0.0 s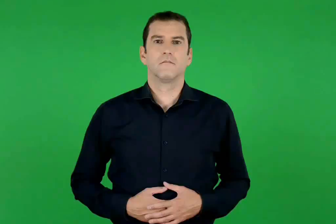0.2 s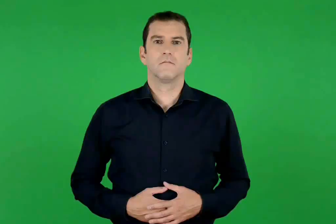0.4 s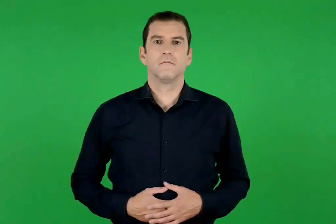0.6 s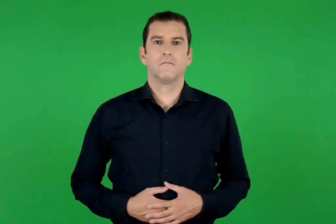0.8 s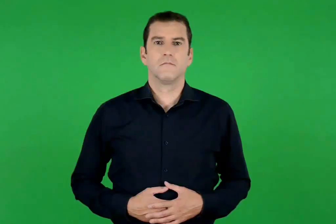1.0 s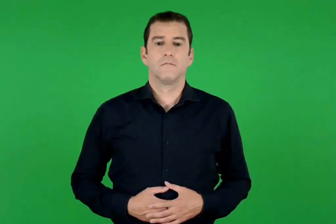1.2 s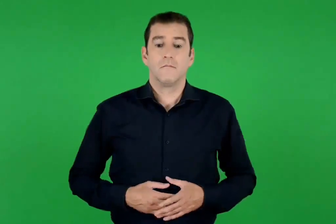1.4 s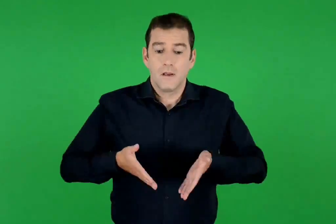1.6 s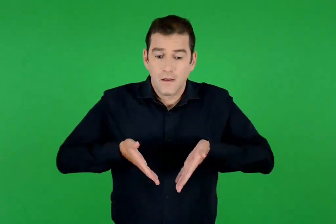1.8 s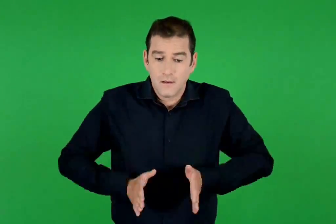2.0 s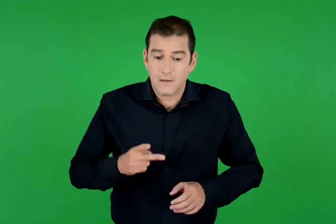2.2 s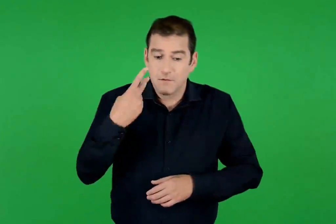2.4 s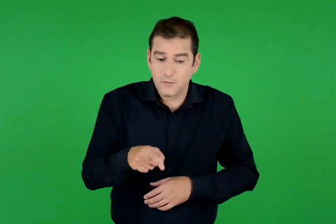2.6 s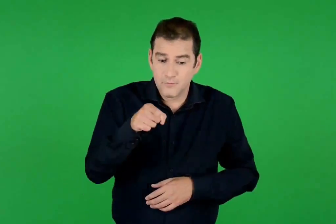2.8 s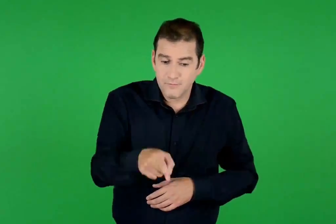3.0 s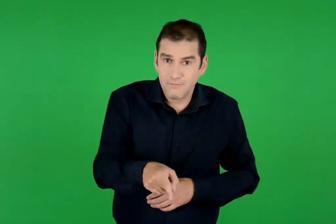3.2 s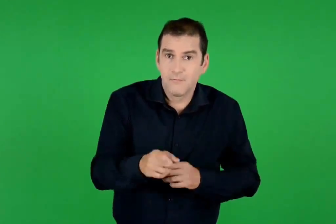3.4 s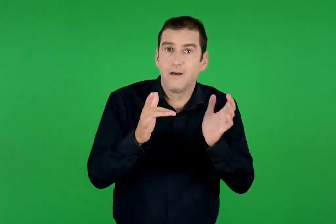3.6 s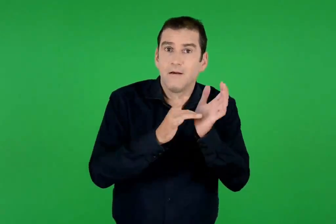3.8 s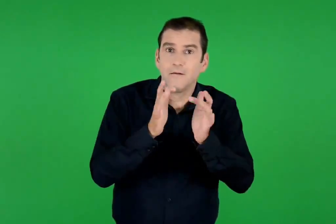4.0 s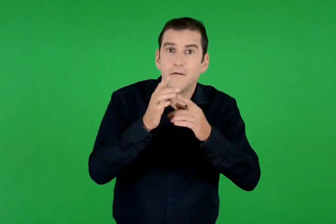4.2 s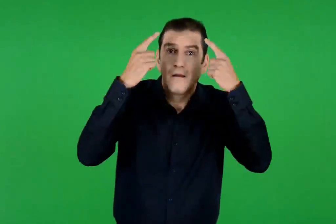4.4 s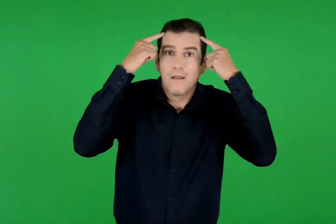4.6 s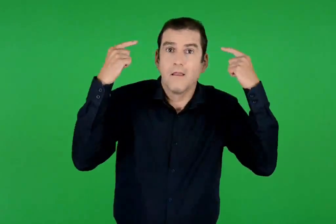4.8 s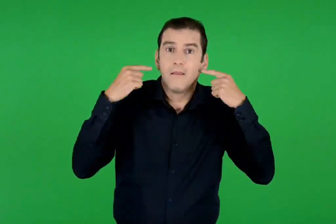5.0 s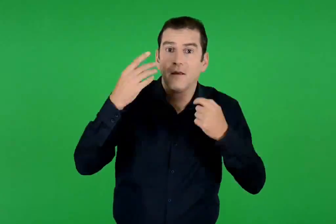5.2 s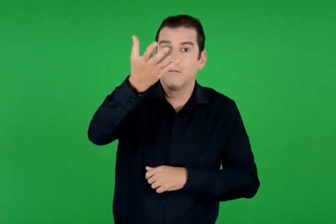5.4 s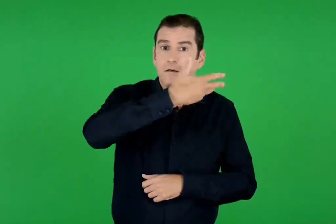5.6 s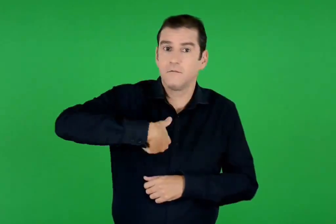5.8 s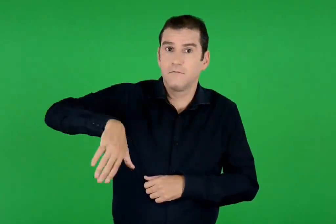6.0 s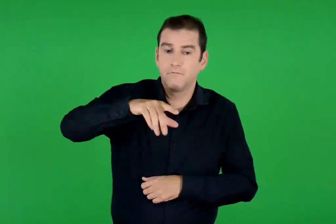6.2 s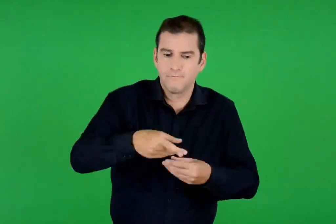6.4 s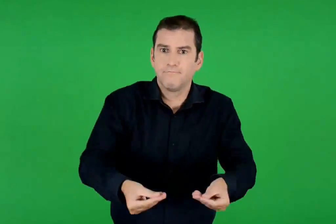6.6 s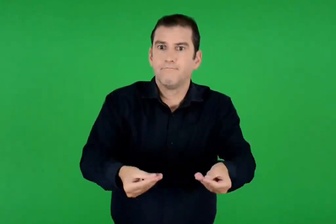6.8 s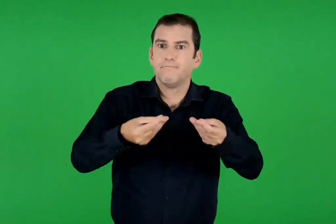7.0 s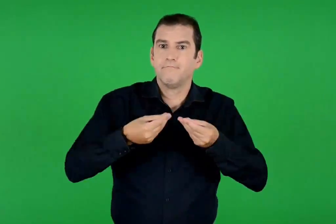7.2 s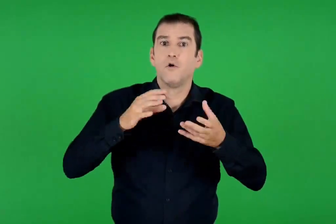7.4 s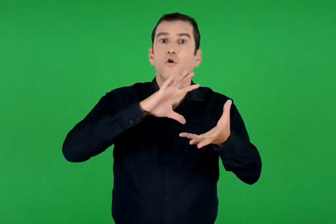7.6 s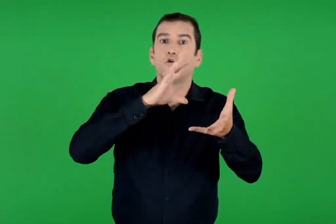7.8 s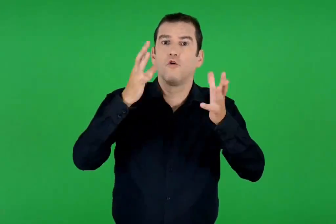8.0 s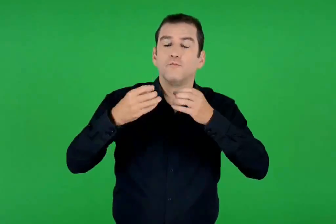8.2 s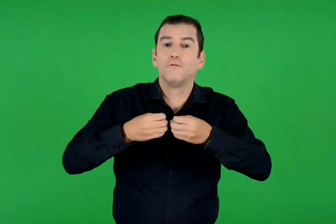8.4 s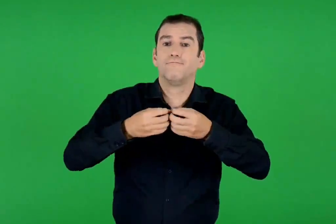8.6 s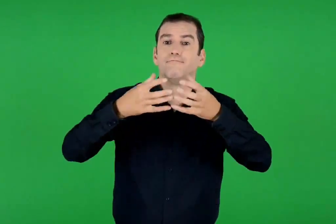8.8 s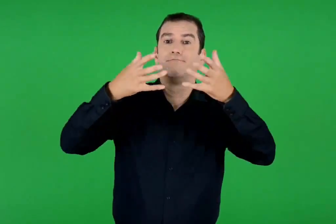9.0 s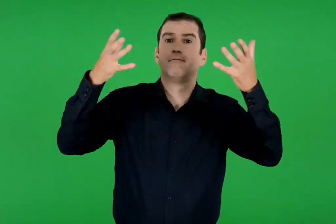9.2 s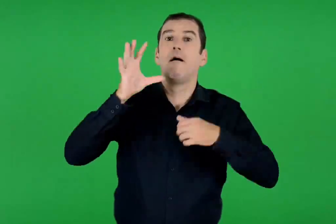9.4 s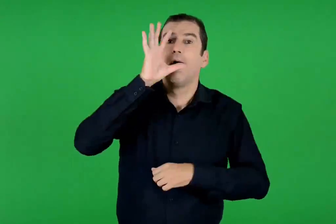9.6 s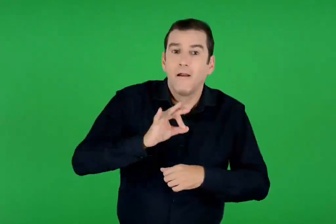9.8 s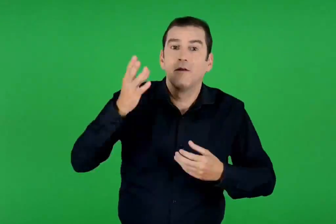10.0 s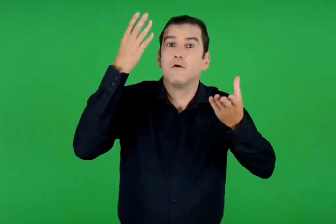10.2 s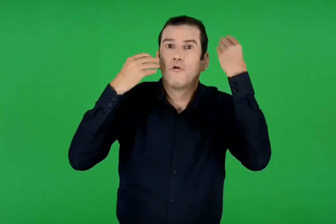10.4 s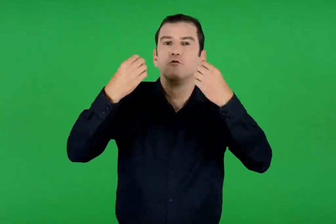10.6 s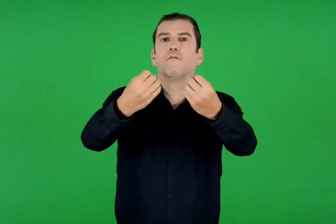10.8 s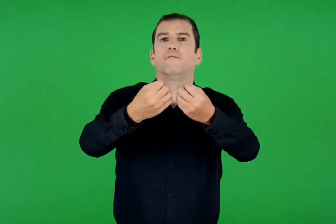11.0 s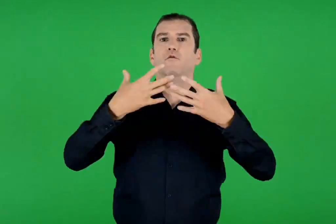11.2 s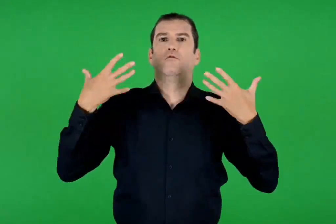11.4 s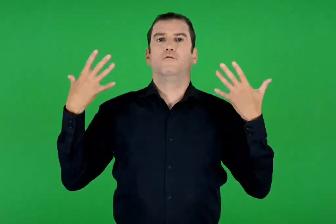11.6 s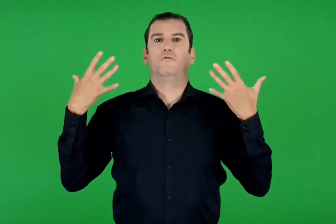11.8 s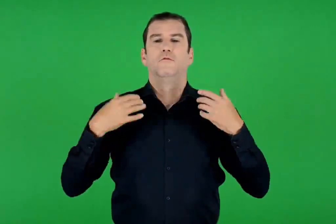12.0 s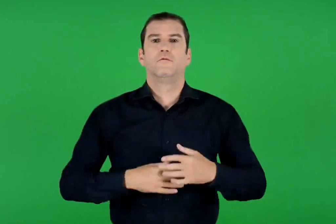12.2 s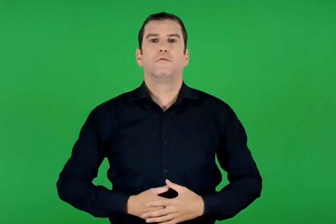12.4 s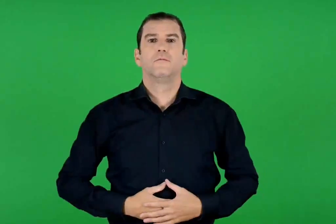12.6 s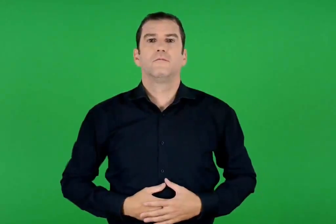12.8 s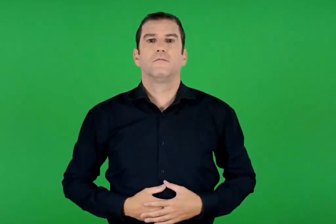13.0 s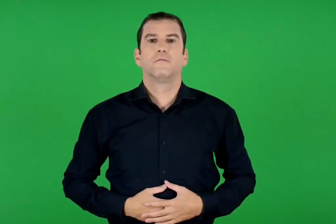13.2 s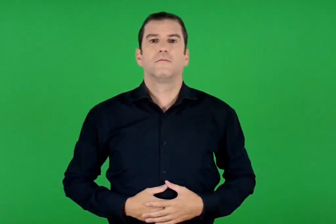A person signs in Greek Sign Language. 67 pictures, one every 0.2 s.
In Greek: η γέννησή σου , χριστέ και θεέ μας , έκανε να ανατείλει στον κόσμο το φως της αληθινής γνώσης
